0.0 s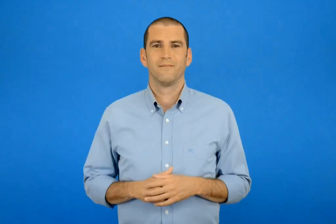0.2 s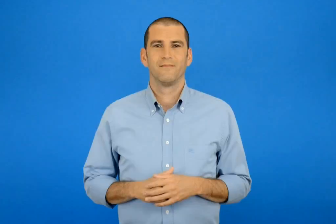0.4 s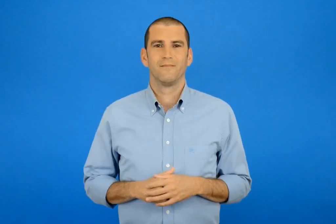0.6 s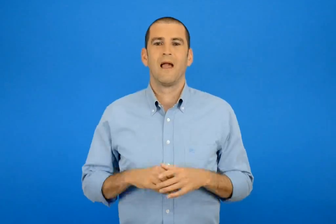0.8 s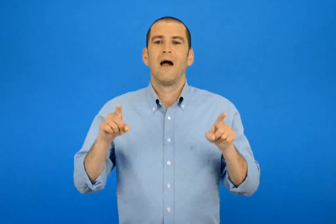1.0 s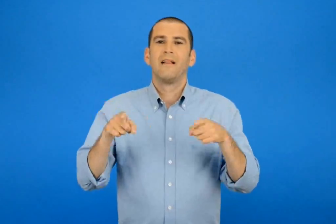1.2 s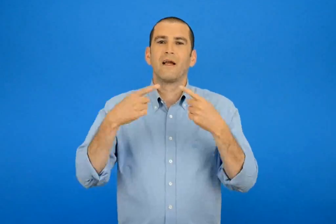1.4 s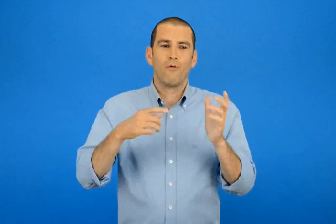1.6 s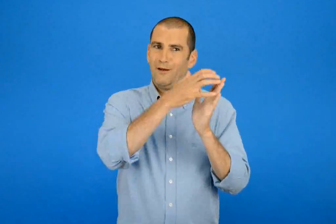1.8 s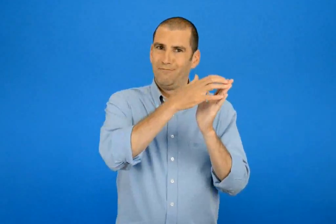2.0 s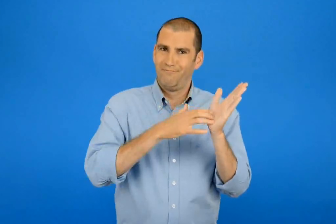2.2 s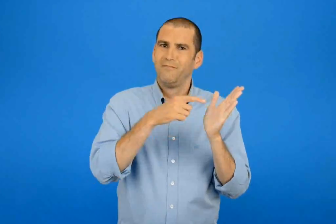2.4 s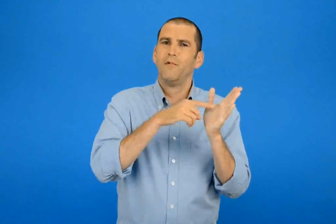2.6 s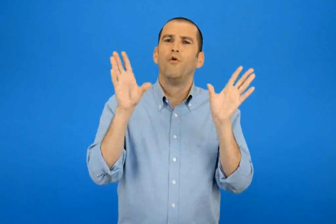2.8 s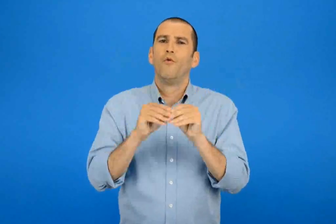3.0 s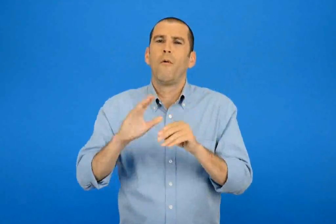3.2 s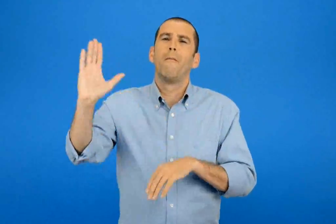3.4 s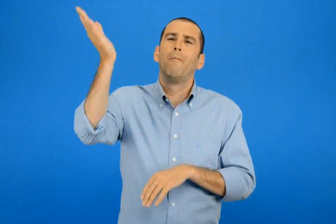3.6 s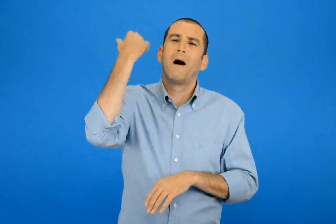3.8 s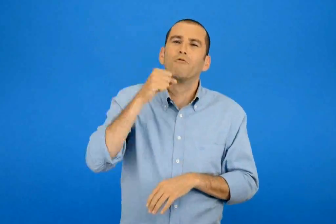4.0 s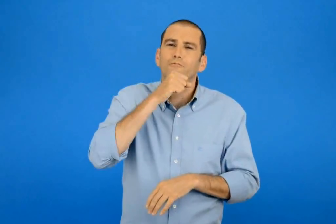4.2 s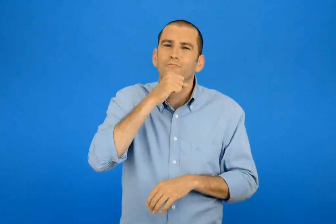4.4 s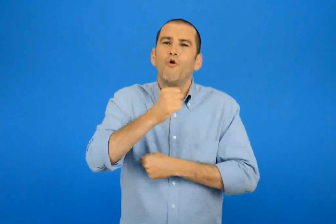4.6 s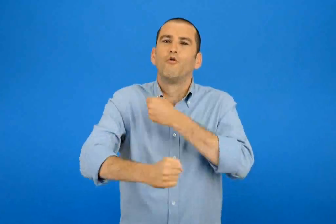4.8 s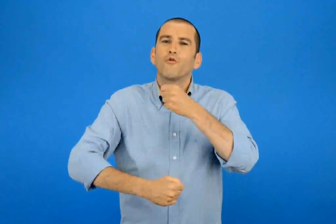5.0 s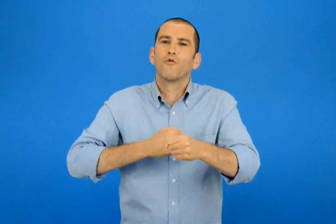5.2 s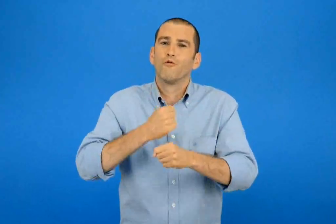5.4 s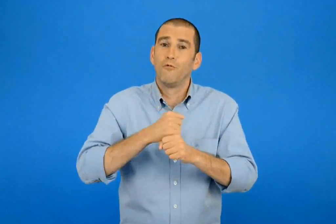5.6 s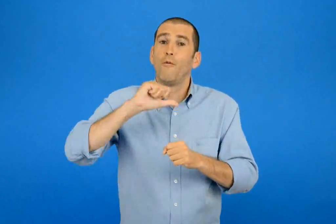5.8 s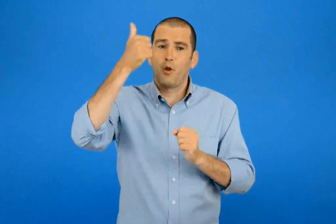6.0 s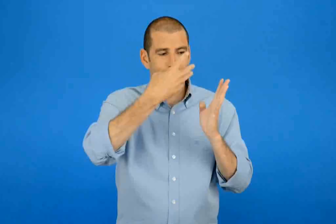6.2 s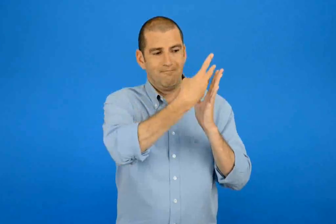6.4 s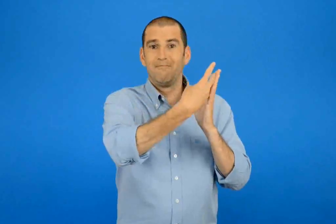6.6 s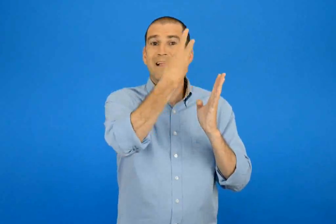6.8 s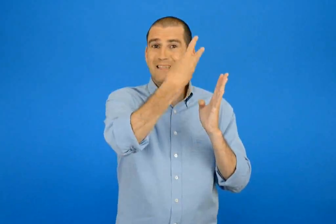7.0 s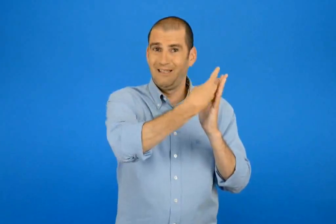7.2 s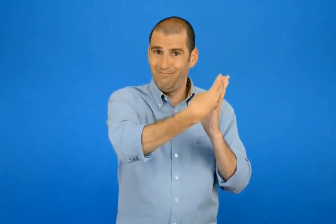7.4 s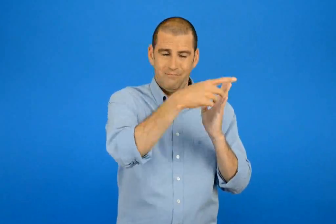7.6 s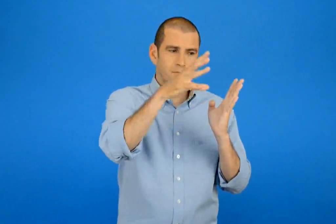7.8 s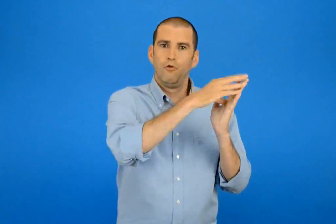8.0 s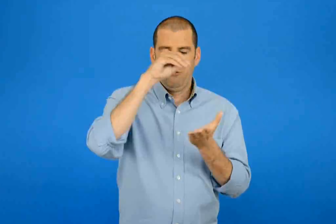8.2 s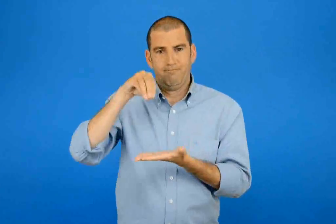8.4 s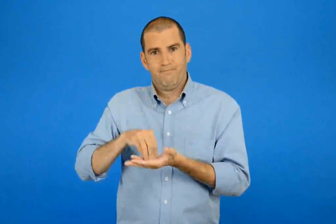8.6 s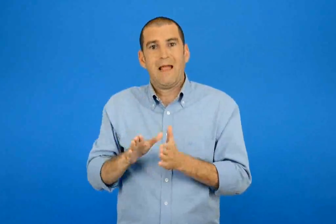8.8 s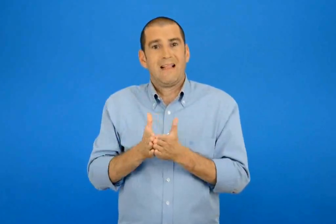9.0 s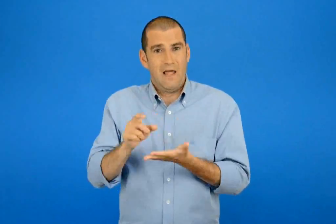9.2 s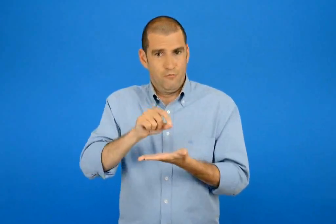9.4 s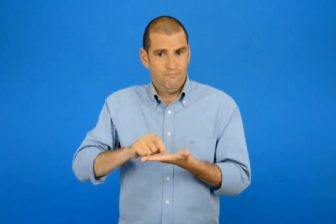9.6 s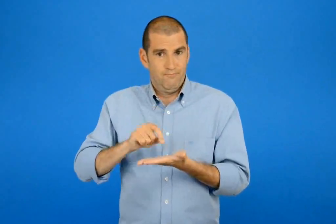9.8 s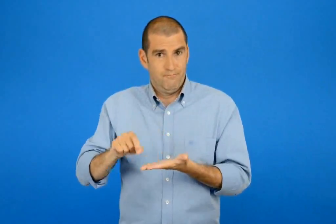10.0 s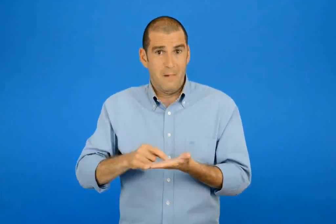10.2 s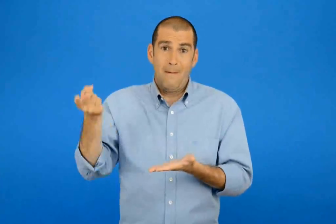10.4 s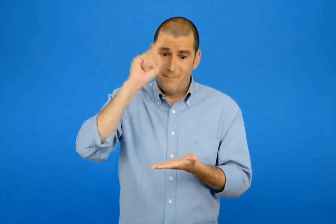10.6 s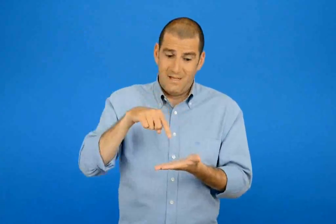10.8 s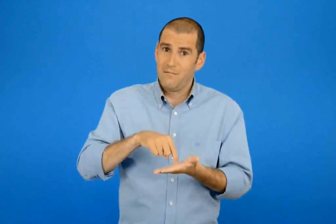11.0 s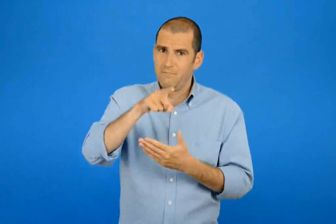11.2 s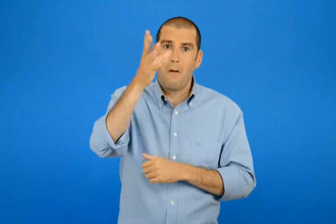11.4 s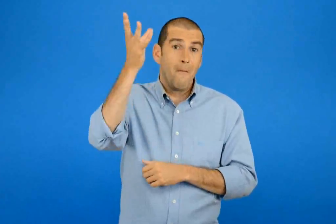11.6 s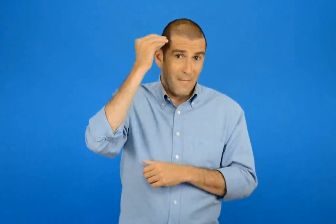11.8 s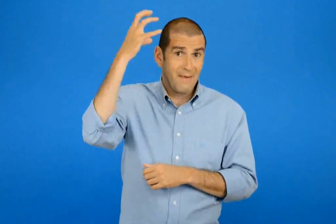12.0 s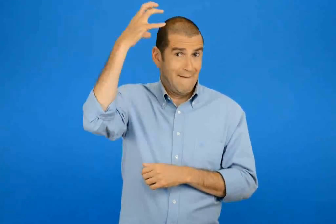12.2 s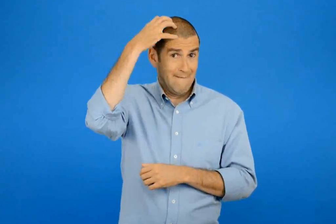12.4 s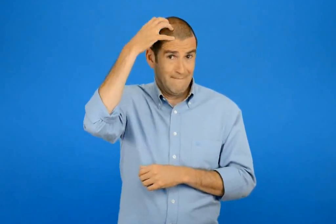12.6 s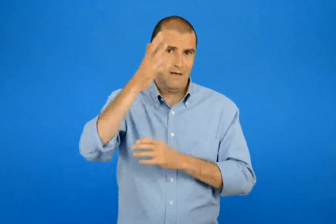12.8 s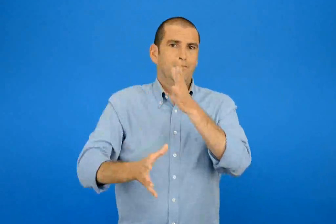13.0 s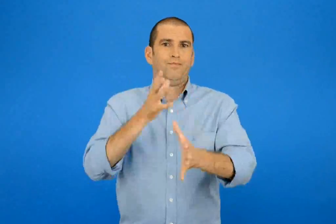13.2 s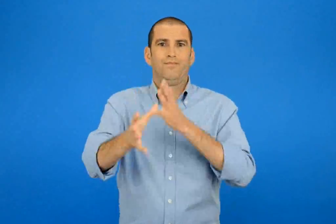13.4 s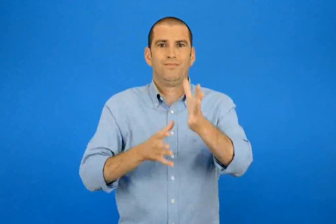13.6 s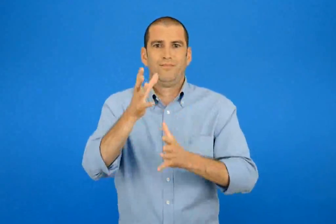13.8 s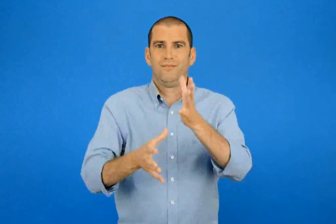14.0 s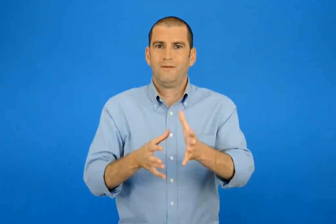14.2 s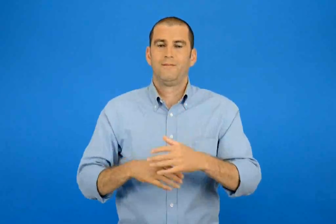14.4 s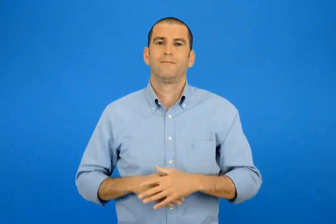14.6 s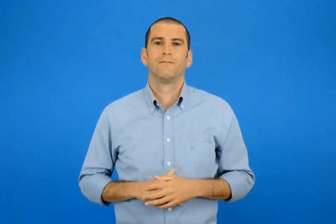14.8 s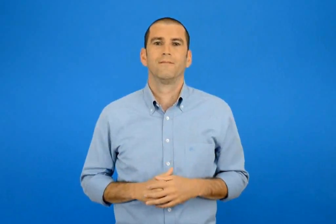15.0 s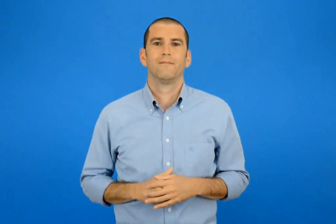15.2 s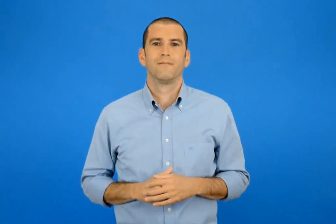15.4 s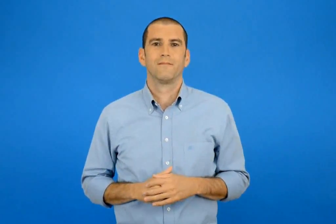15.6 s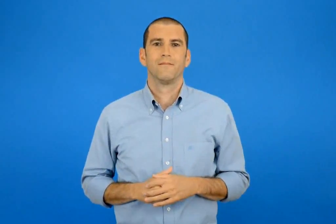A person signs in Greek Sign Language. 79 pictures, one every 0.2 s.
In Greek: αντίγραψε στο τετράδιο σου τους τέσσερις πρώτους στίχους από το τραγούδι για τον παλιό τον χρόνο και μαθέ να τους λες απέξω
